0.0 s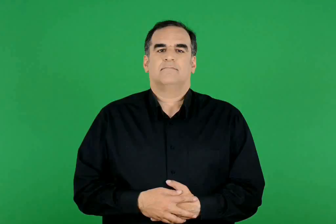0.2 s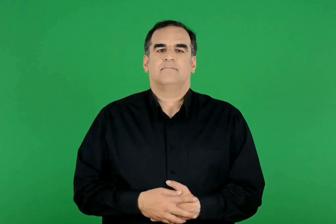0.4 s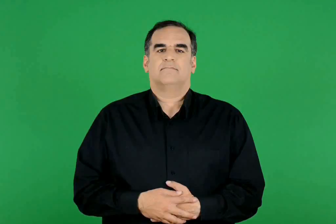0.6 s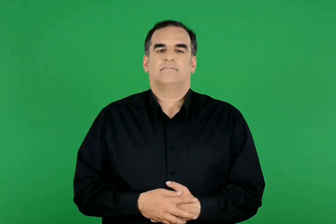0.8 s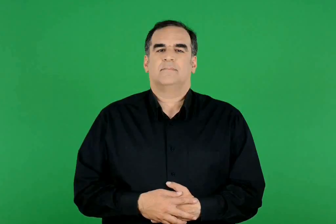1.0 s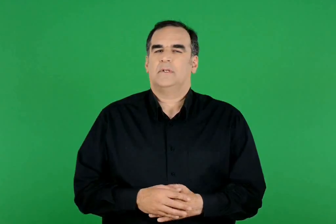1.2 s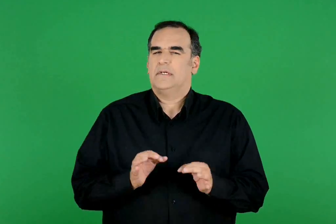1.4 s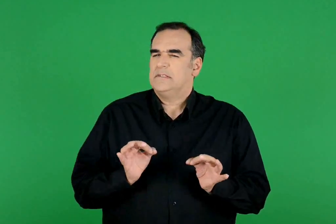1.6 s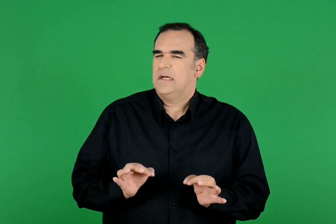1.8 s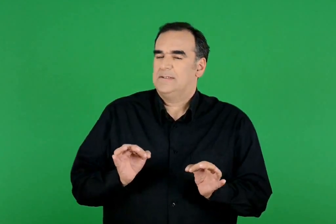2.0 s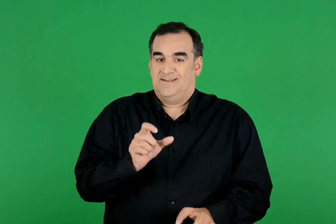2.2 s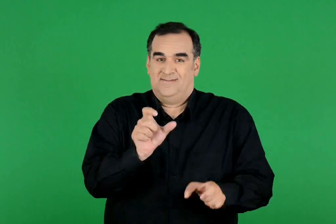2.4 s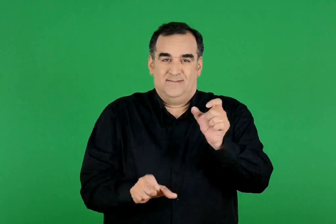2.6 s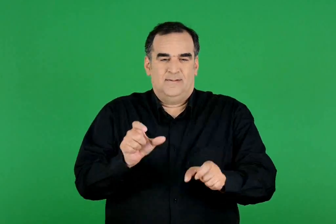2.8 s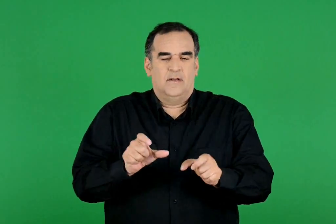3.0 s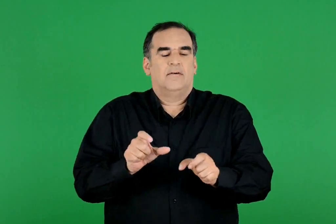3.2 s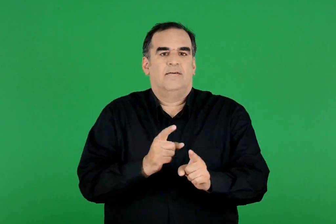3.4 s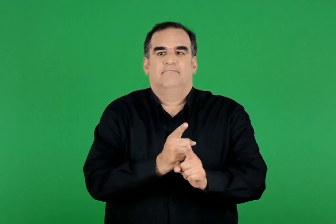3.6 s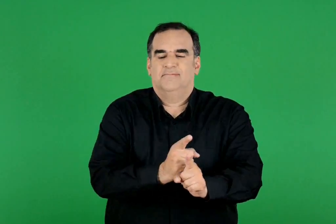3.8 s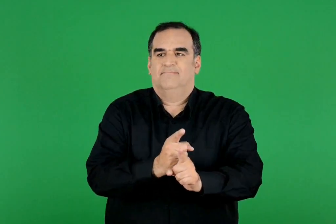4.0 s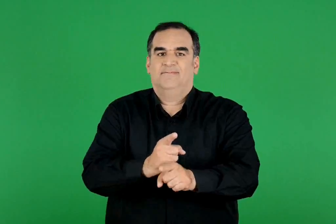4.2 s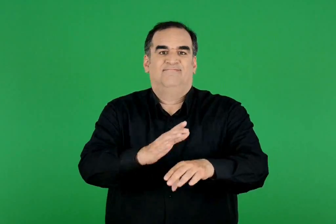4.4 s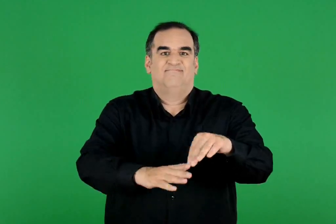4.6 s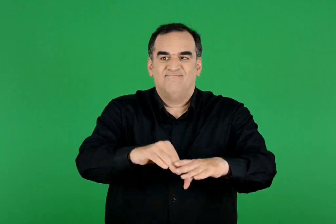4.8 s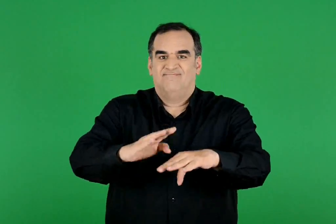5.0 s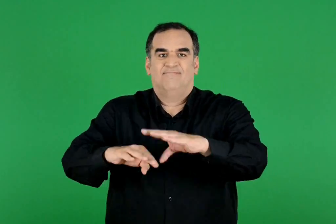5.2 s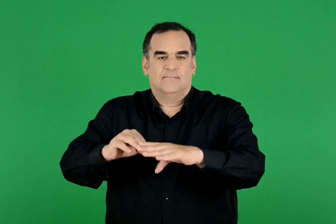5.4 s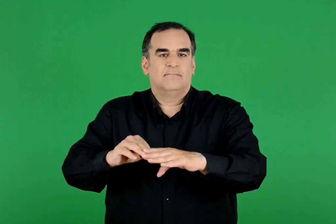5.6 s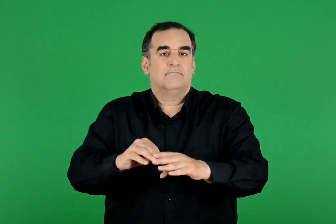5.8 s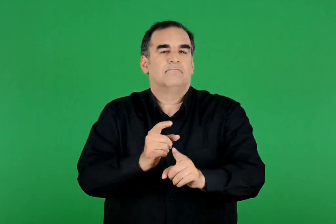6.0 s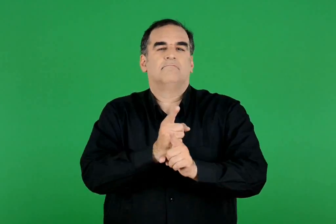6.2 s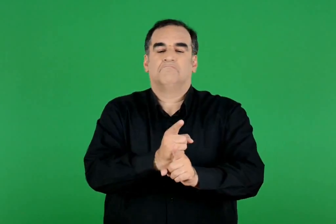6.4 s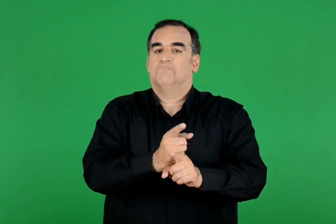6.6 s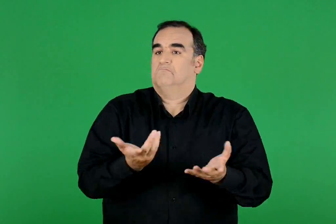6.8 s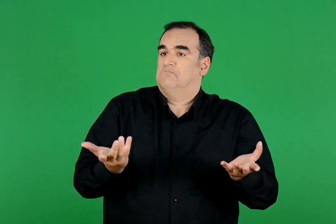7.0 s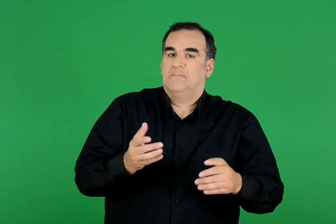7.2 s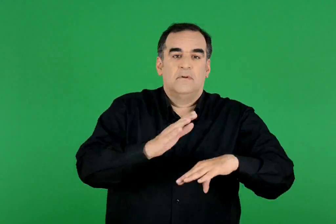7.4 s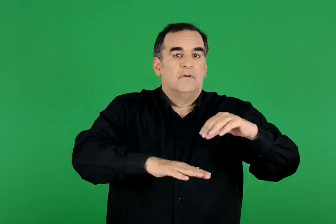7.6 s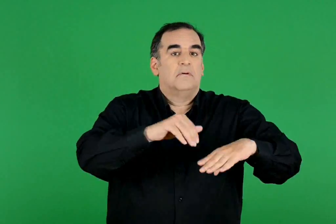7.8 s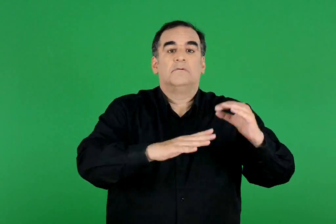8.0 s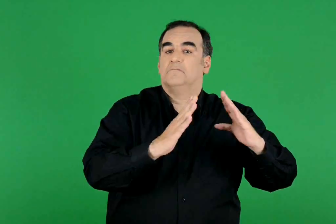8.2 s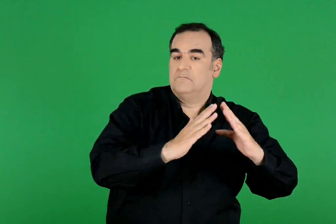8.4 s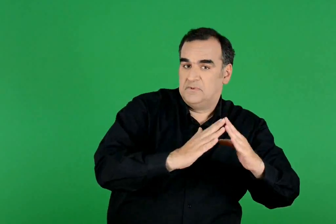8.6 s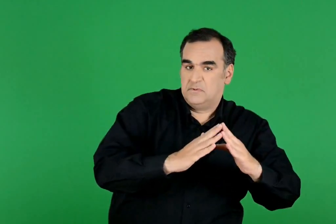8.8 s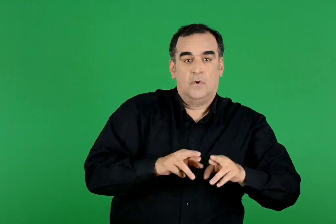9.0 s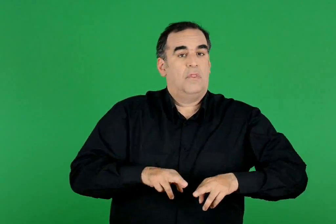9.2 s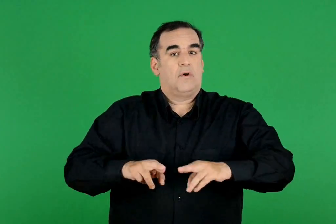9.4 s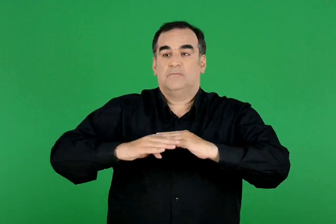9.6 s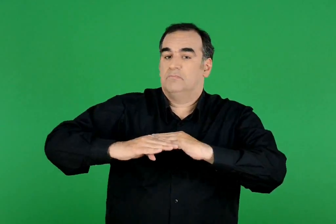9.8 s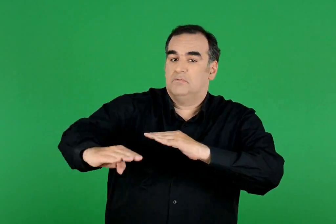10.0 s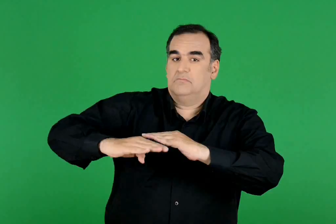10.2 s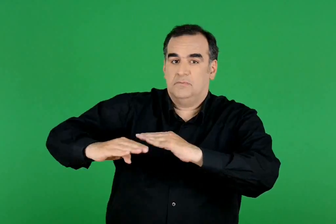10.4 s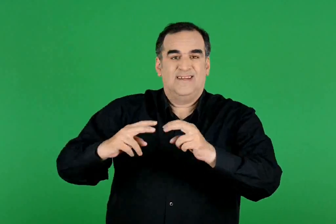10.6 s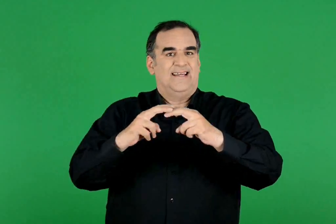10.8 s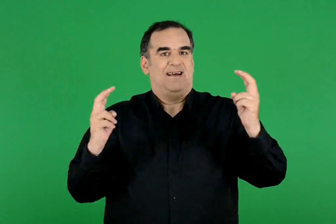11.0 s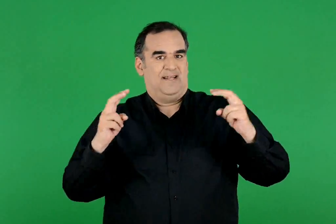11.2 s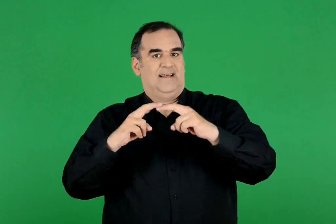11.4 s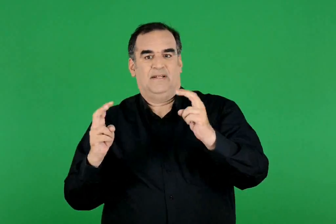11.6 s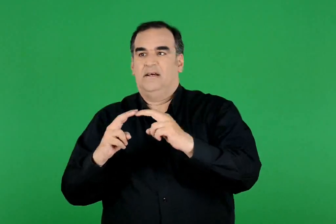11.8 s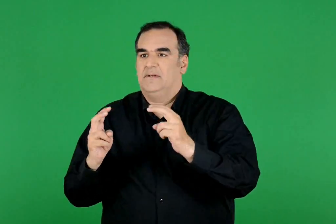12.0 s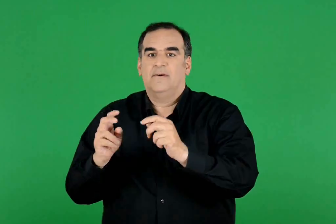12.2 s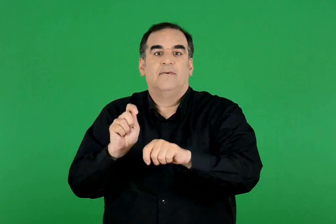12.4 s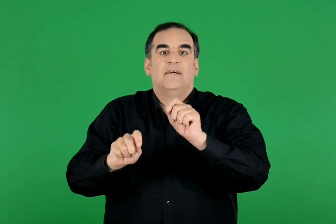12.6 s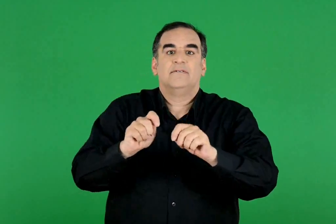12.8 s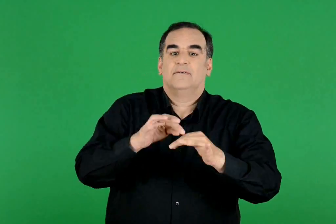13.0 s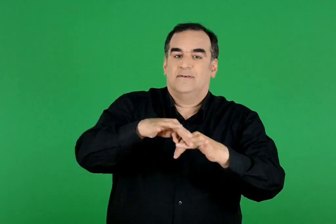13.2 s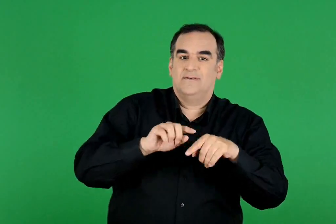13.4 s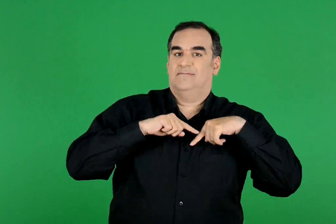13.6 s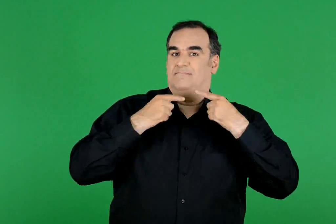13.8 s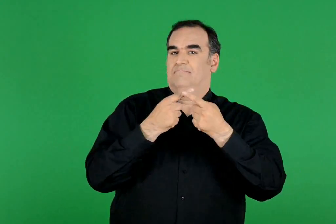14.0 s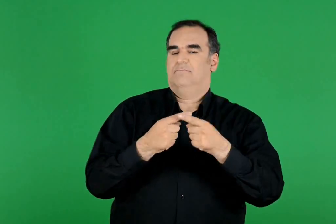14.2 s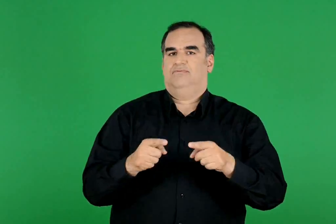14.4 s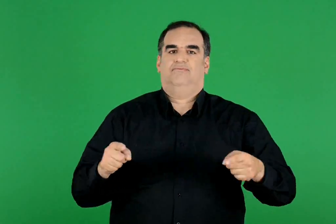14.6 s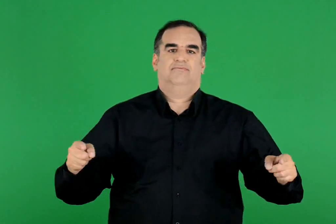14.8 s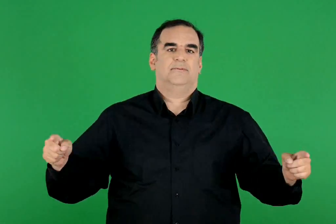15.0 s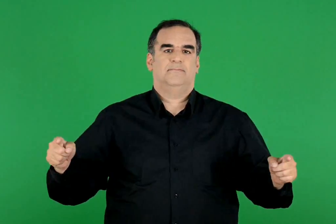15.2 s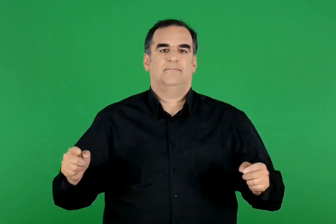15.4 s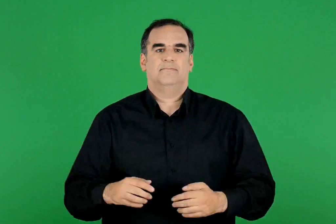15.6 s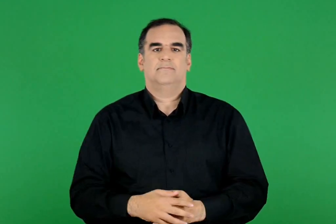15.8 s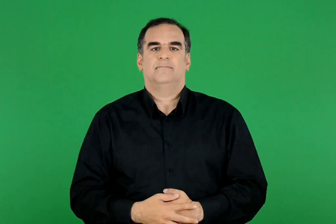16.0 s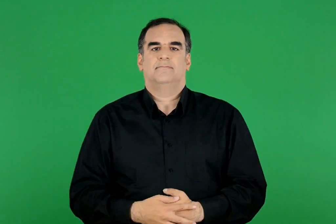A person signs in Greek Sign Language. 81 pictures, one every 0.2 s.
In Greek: σιγά σιγά κάποιοι έγιναν τεχνίτες. κατασκεύαζαν σπίτια , δρόμους , γεφύρια , κοσμήματα κ.λπ
